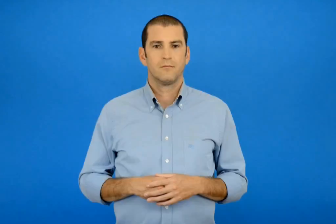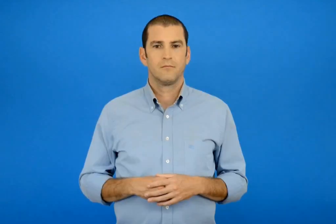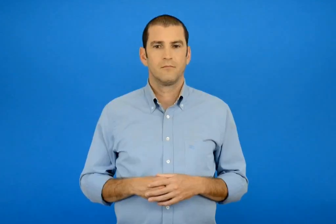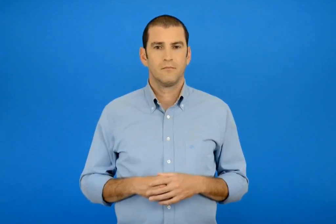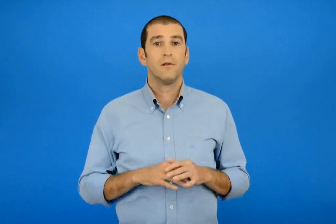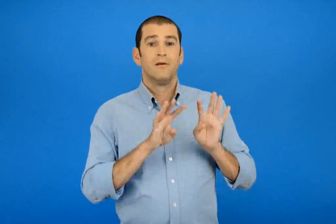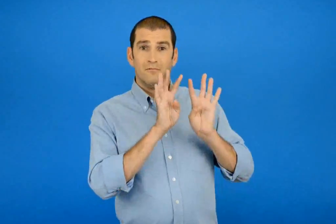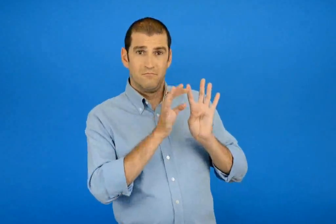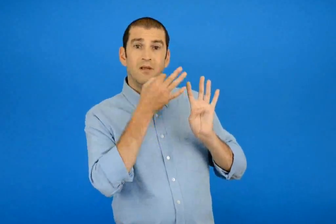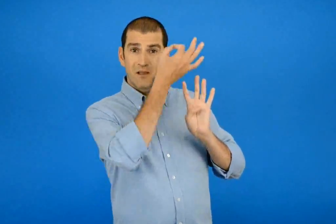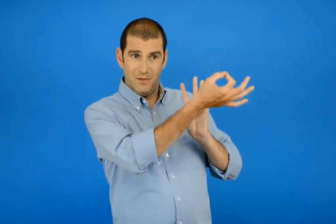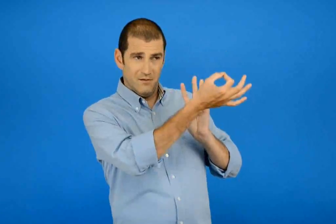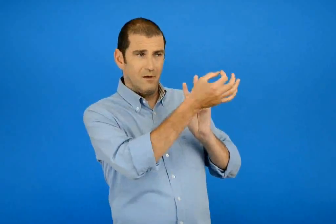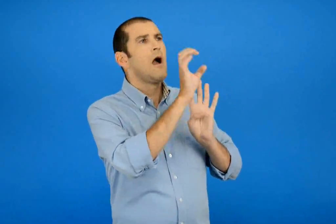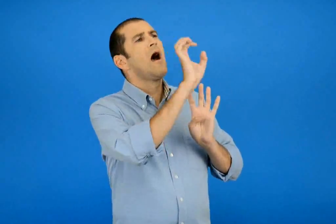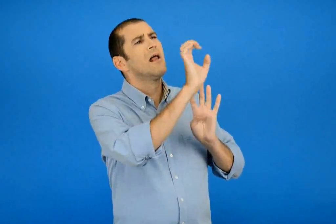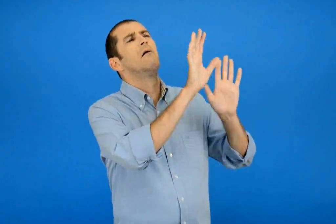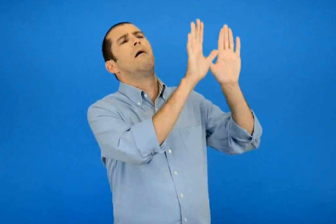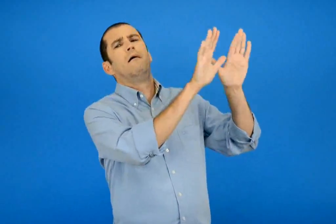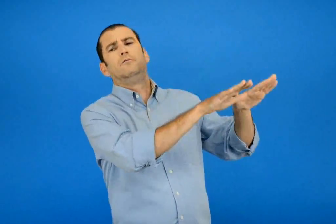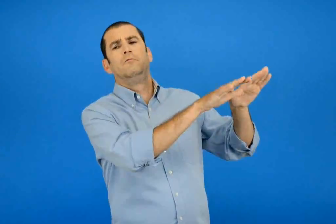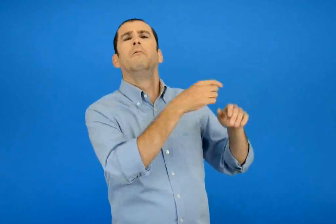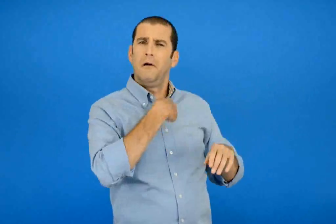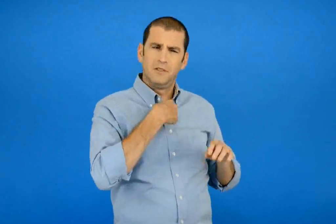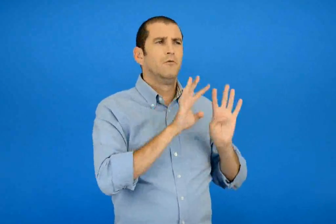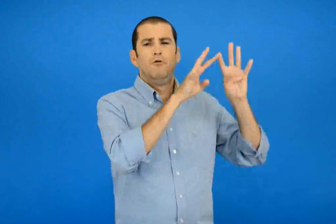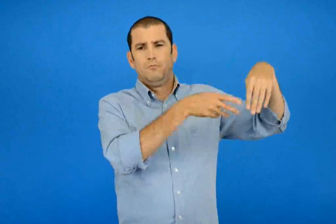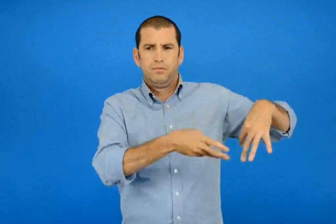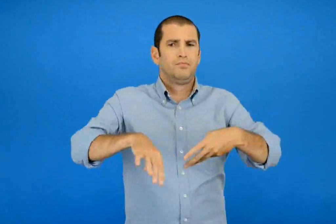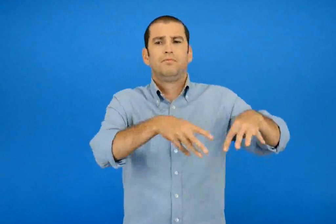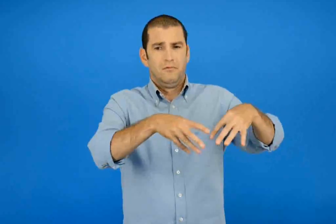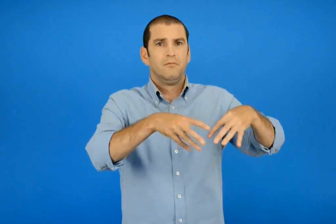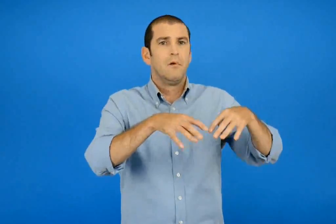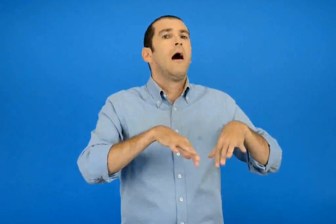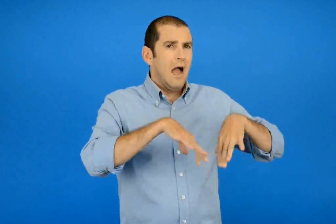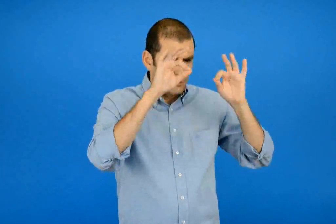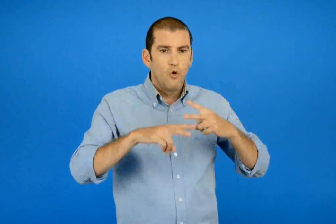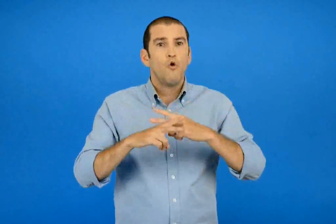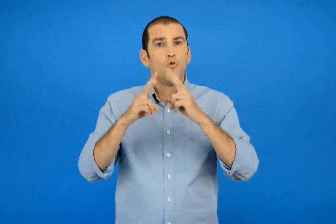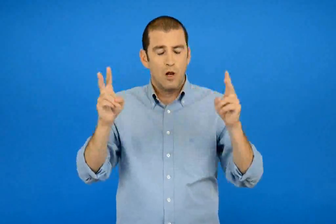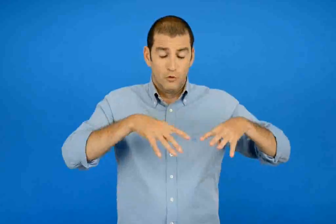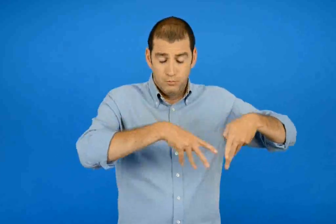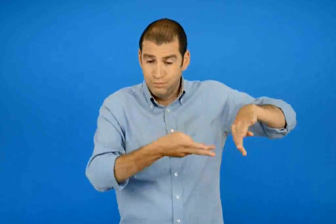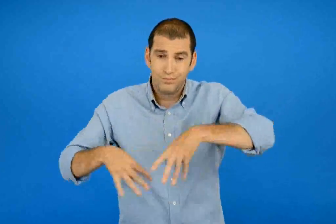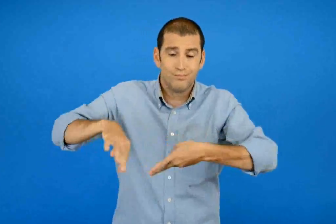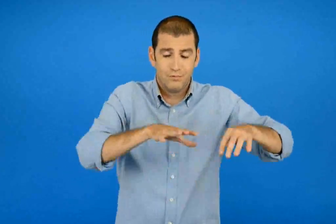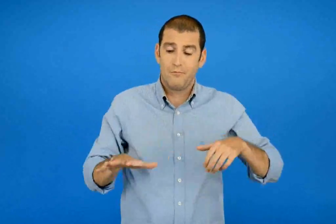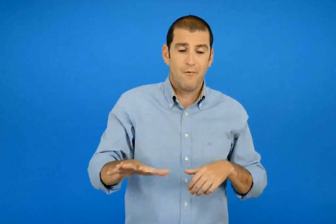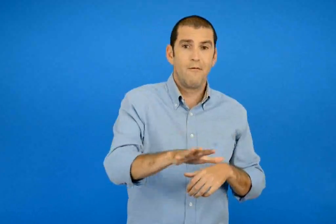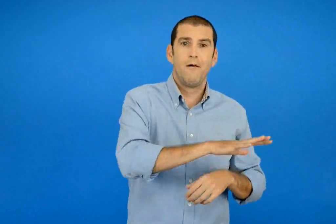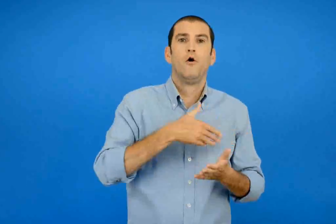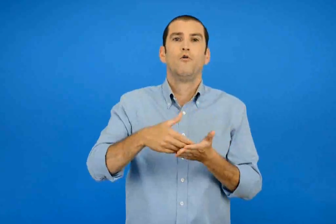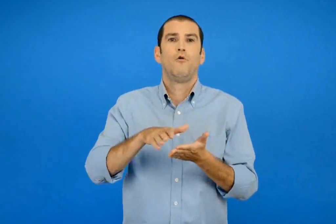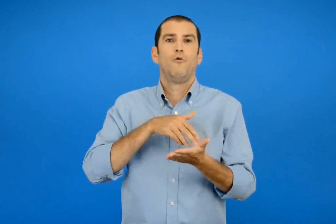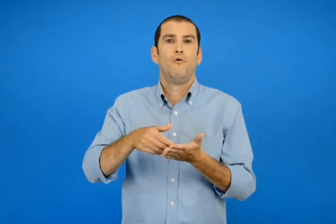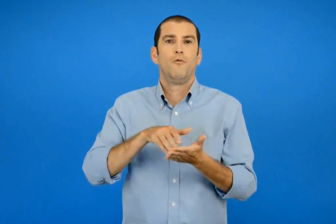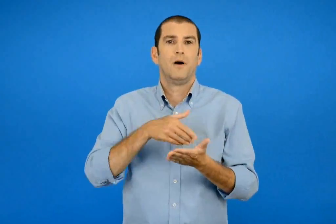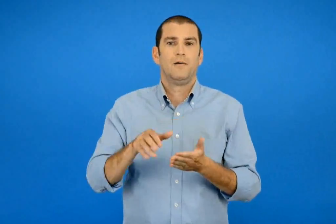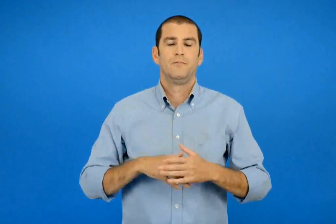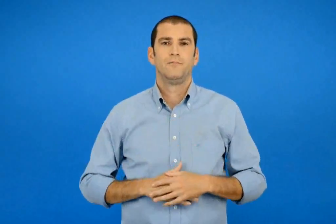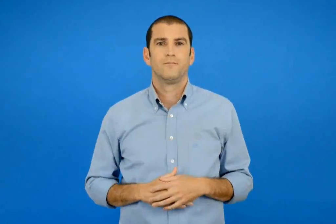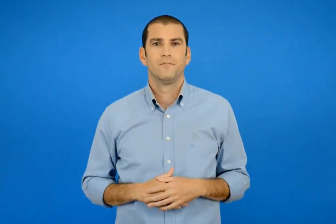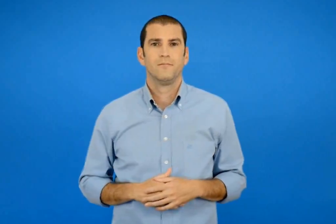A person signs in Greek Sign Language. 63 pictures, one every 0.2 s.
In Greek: άσε ελένη να τον ζωγραφίσουμε εμείς είπανε πάλι κι άστραψε ο ουρανός και γέμισε χρώματα
